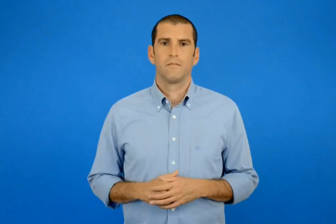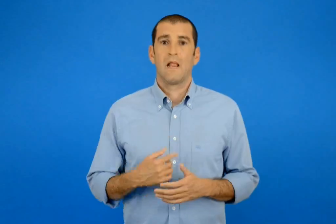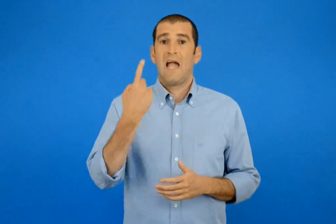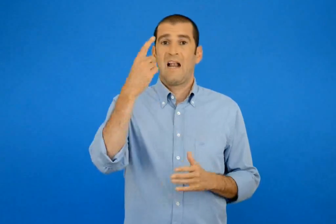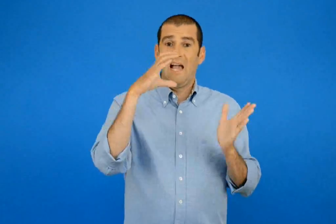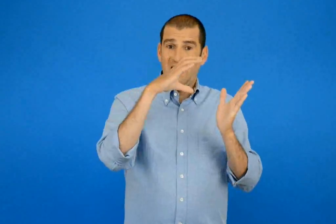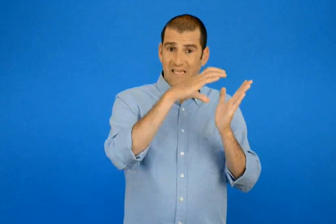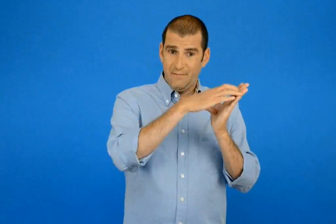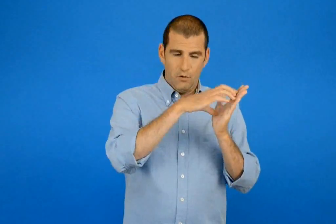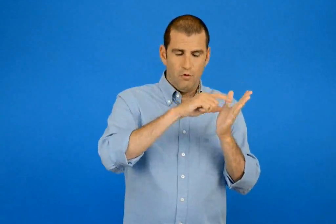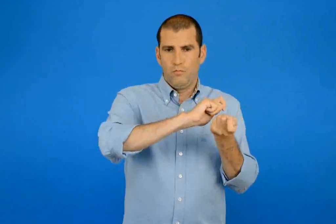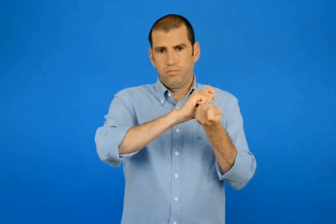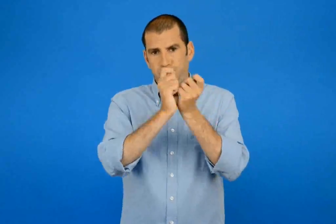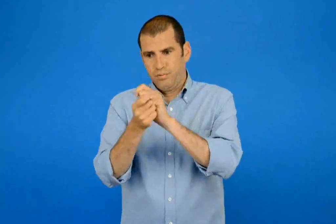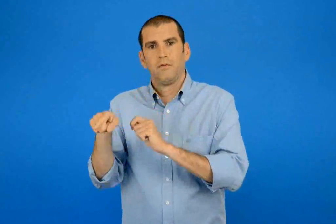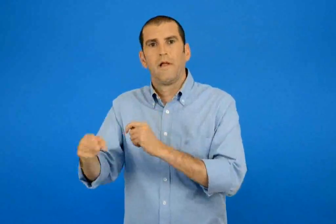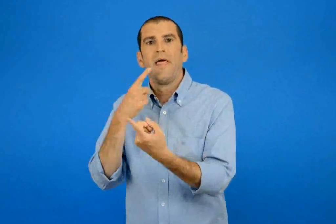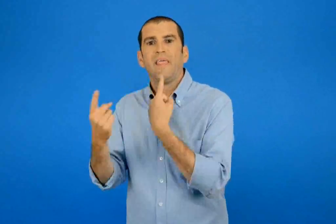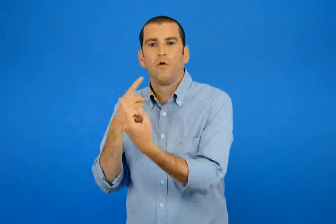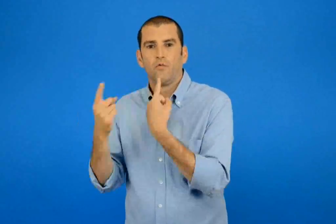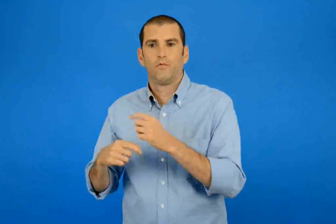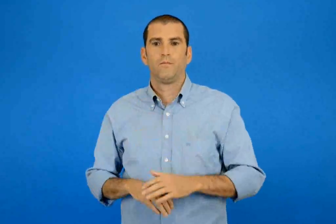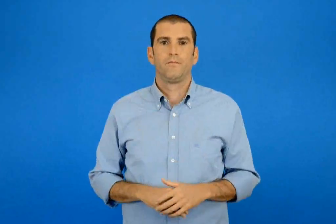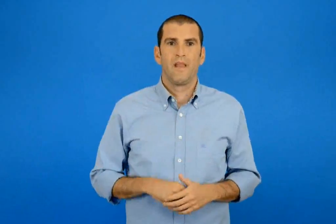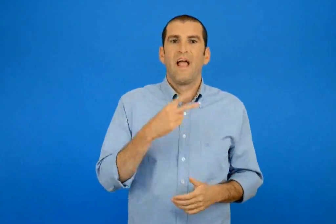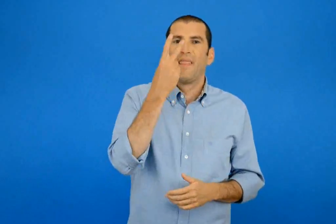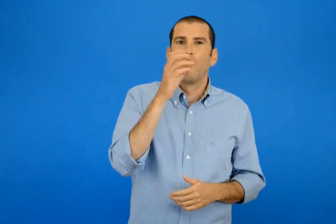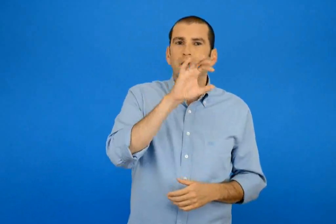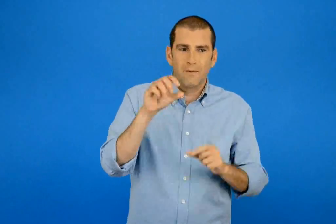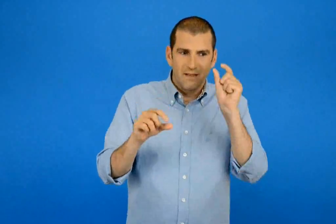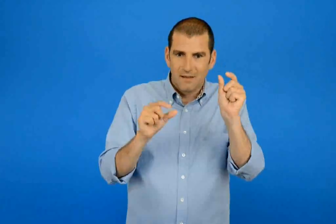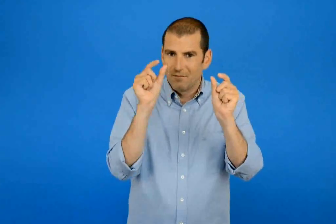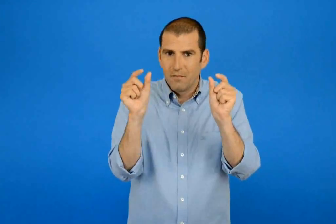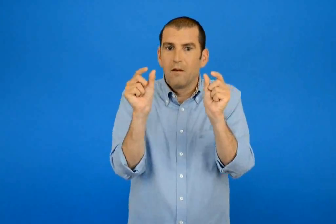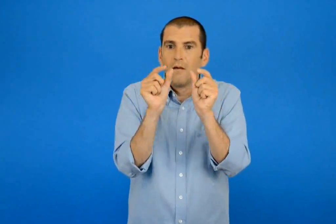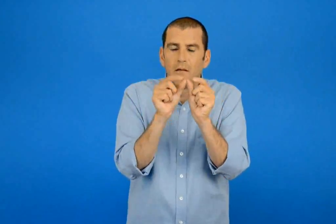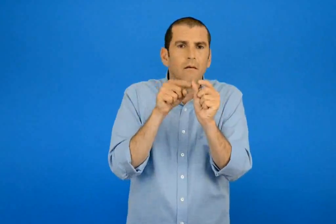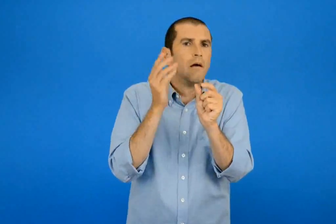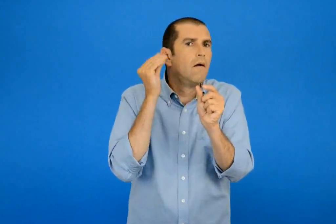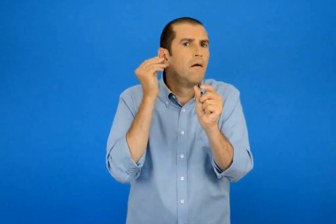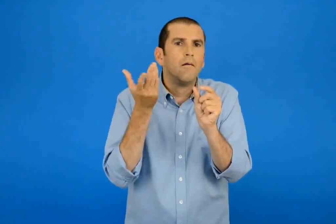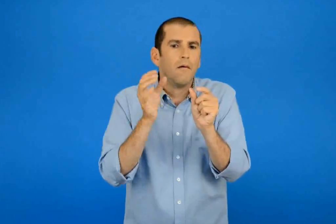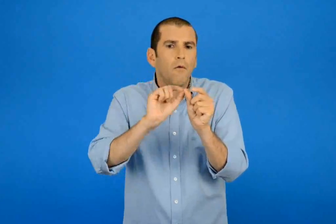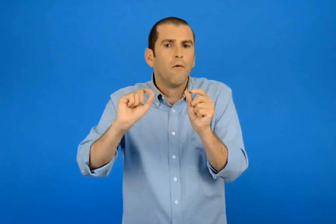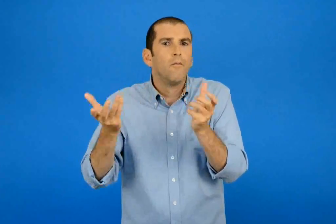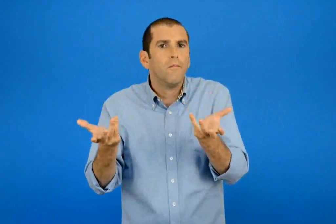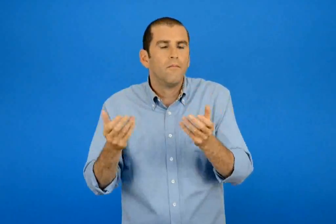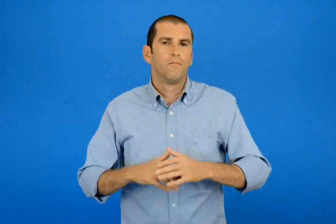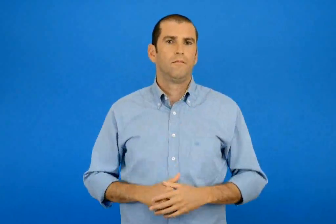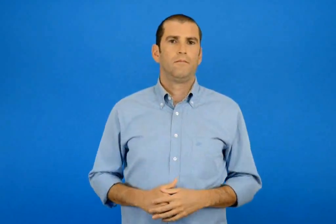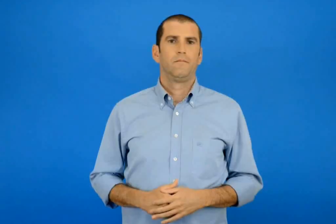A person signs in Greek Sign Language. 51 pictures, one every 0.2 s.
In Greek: να αλλάζεις ένα κείμενο και να το κάνεις διάλογο τους ήχους που γράφονται με δύο γράμματα
